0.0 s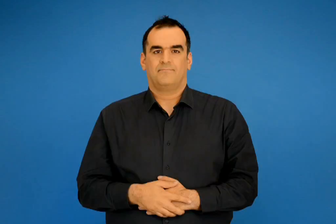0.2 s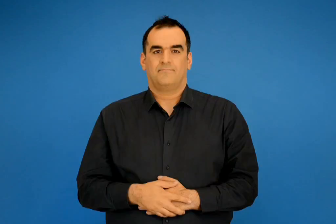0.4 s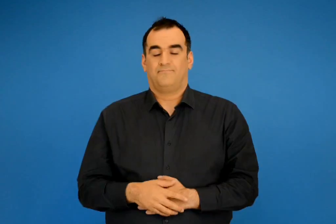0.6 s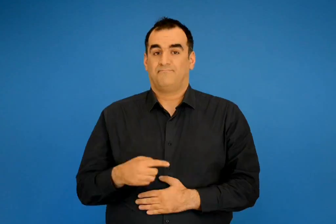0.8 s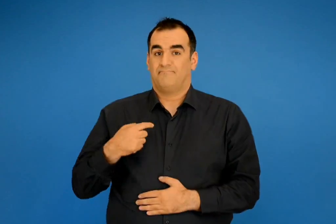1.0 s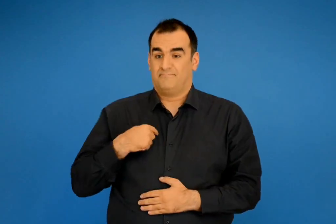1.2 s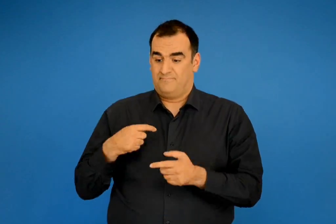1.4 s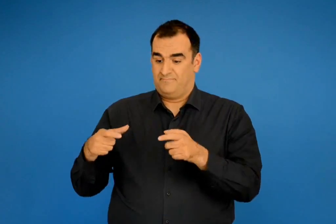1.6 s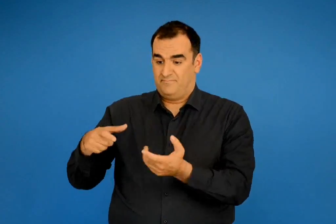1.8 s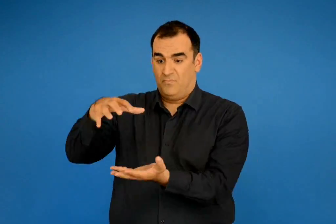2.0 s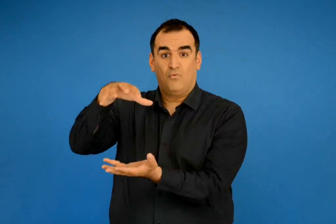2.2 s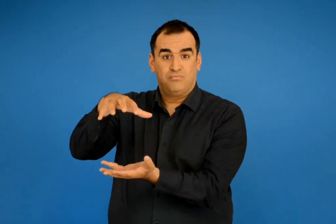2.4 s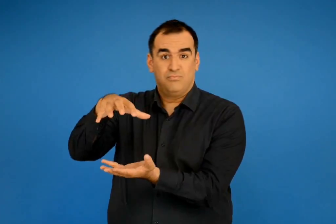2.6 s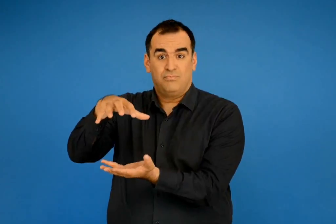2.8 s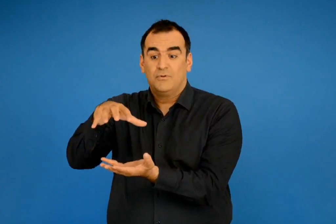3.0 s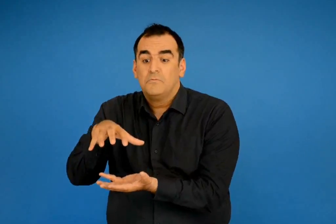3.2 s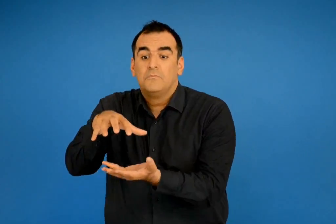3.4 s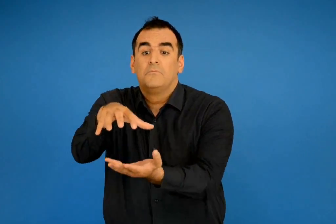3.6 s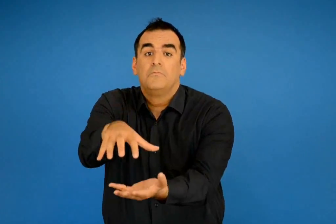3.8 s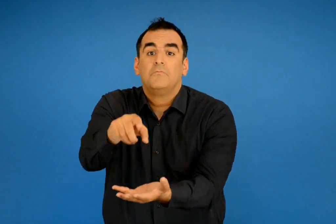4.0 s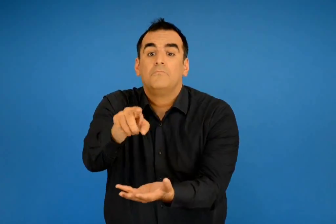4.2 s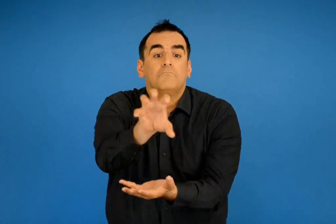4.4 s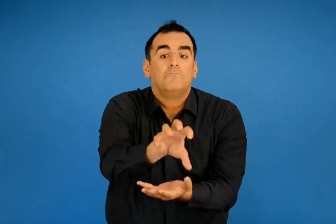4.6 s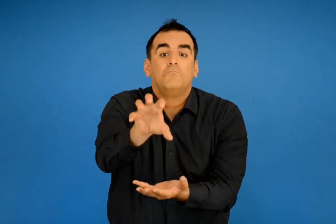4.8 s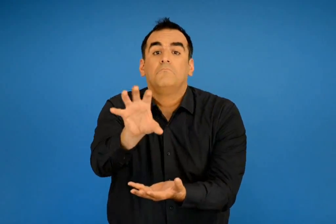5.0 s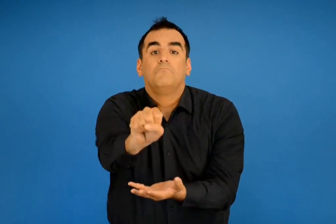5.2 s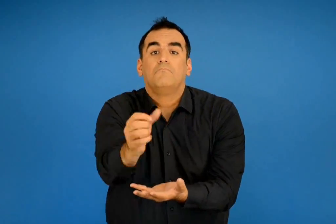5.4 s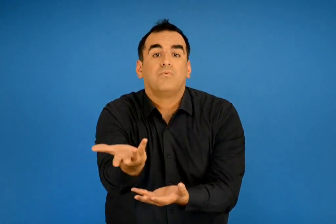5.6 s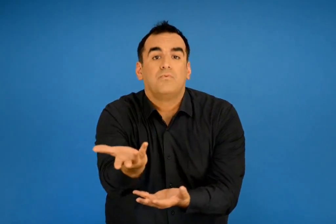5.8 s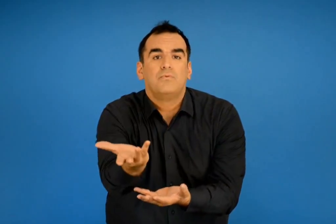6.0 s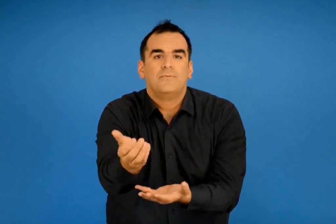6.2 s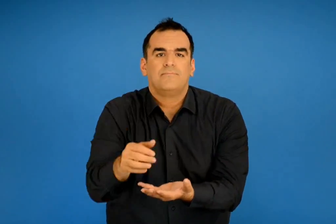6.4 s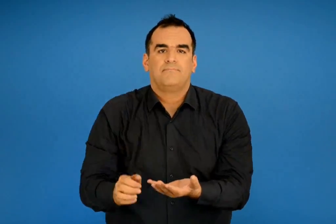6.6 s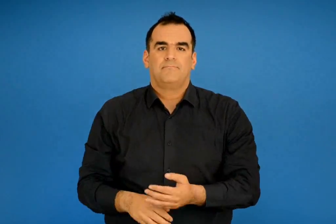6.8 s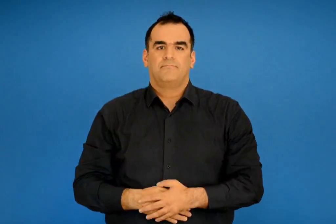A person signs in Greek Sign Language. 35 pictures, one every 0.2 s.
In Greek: όμως που θα σε βρω να σου τις δώσω ;
